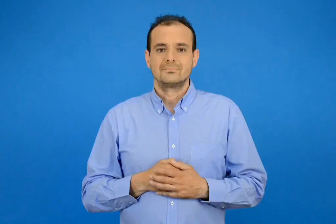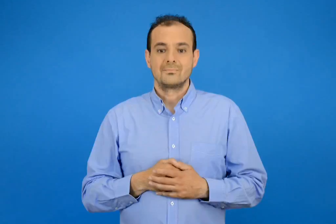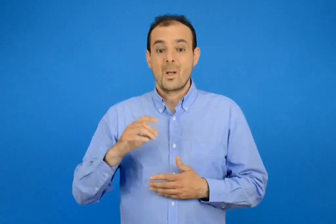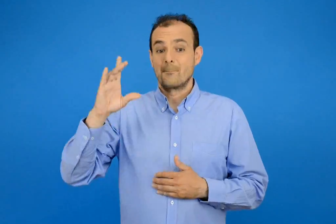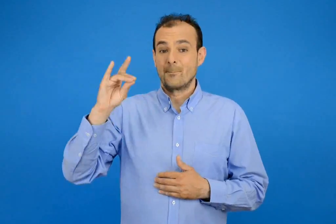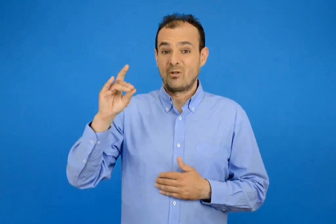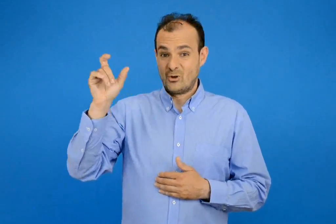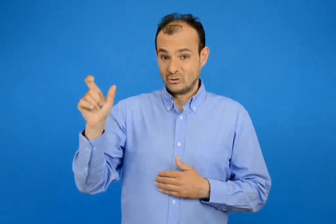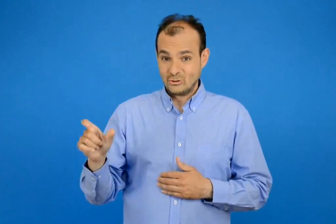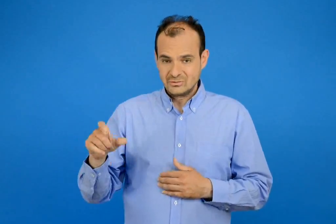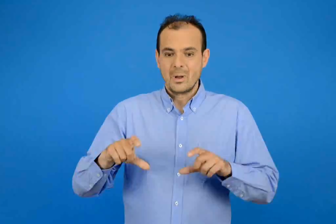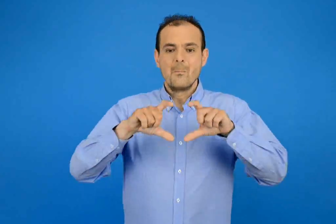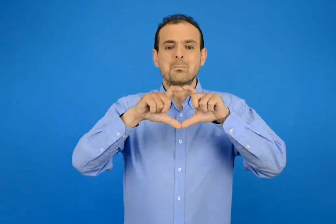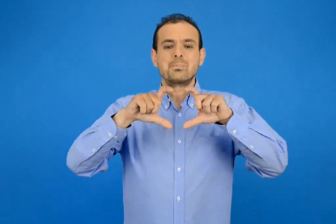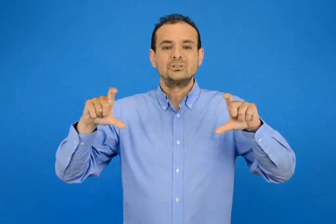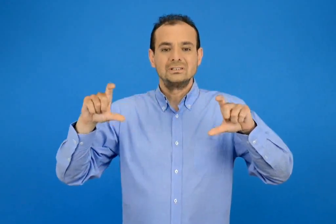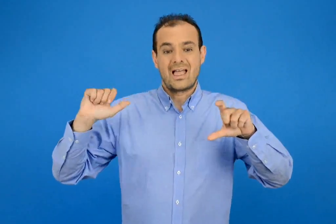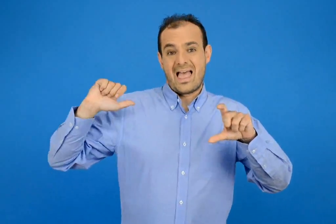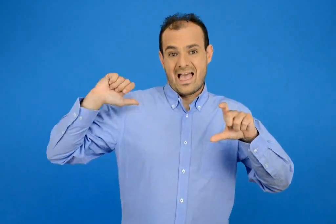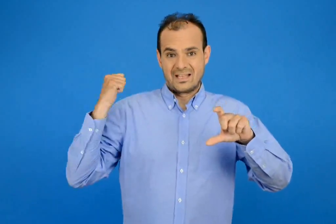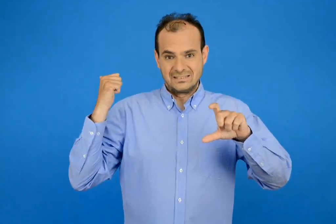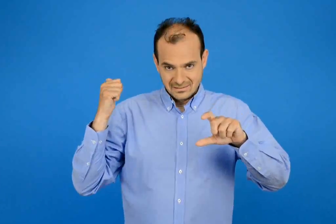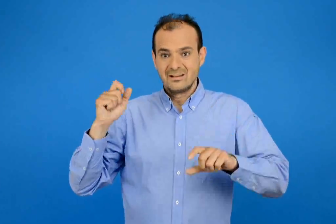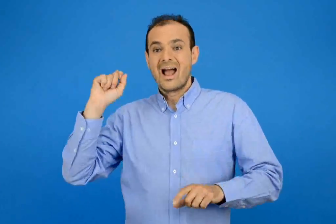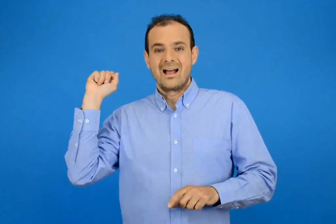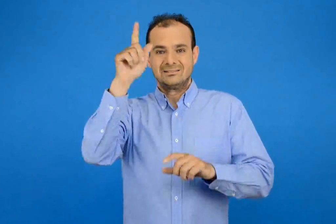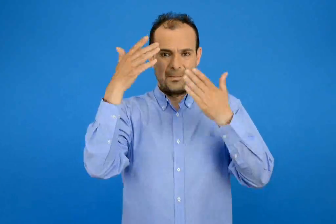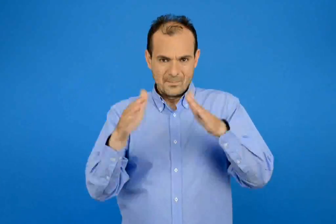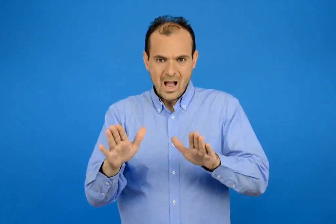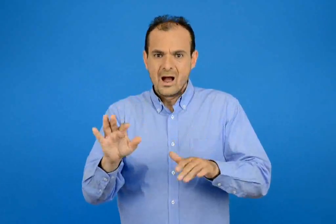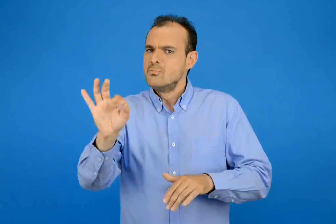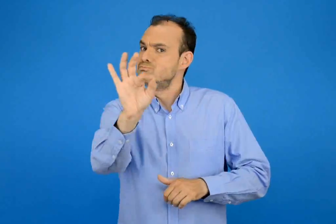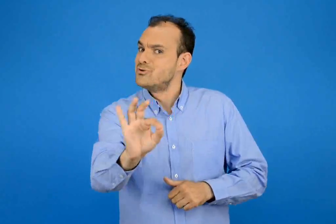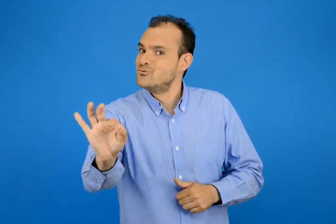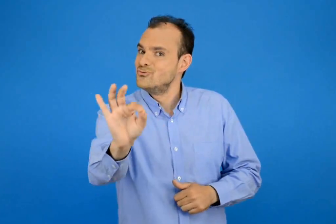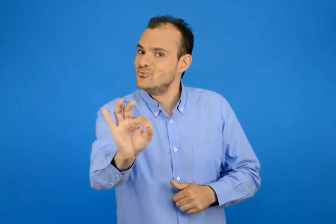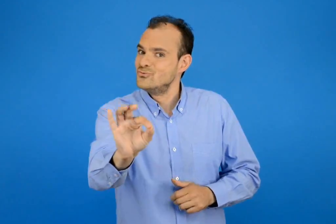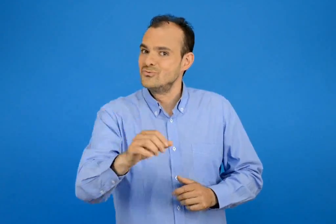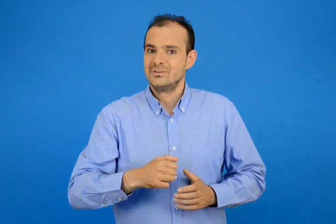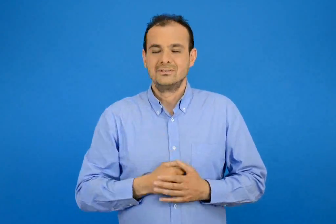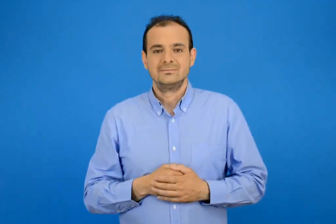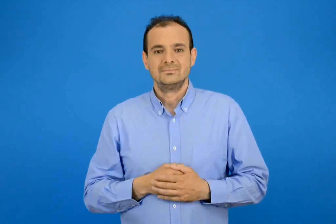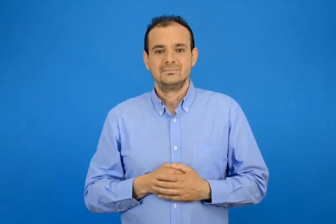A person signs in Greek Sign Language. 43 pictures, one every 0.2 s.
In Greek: που έστειλε ο μολυβιος την πρόσκληση χτες ;
